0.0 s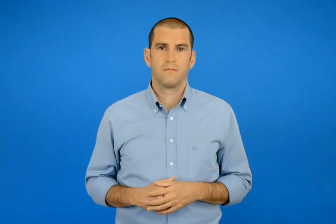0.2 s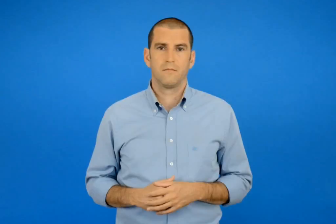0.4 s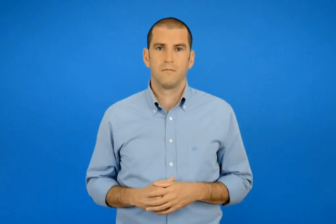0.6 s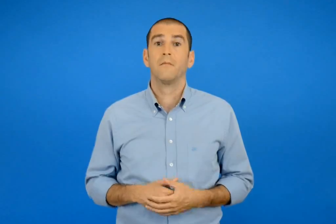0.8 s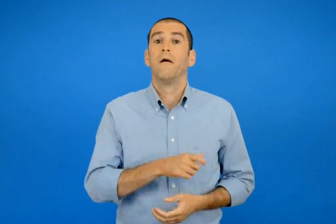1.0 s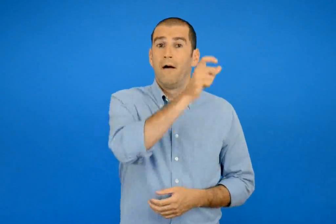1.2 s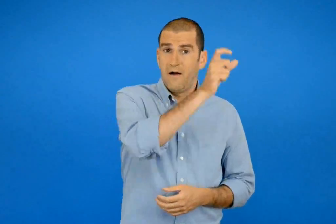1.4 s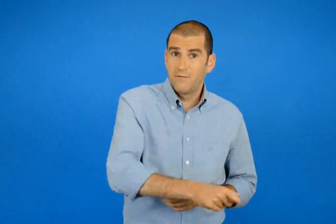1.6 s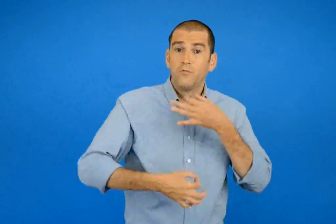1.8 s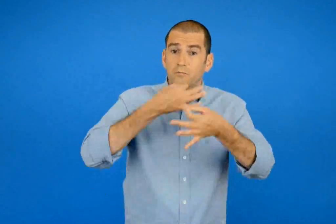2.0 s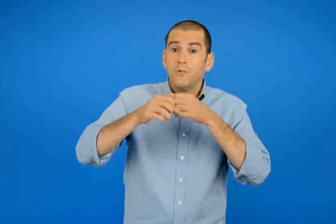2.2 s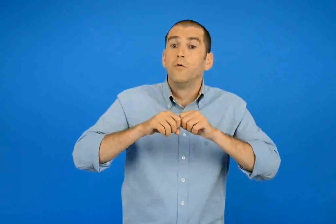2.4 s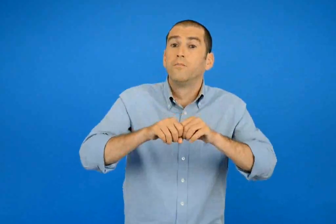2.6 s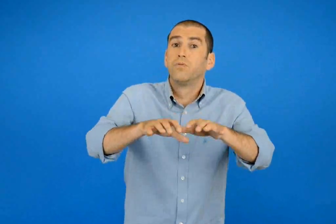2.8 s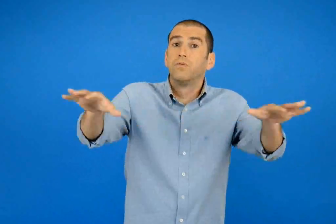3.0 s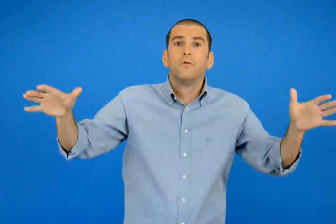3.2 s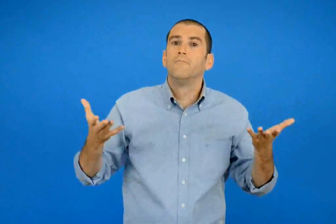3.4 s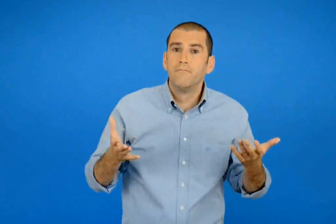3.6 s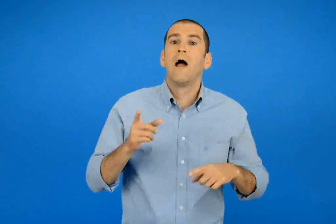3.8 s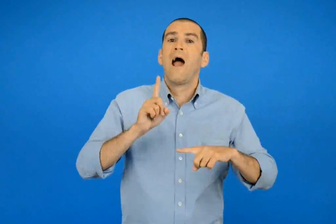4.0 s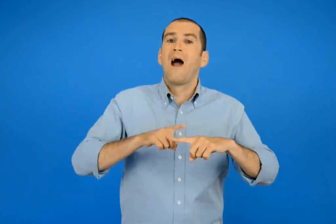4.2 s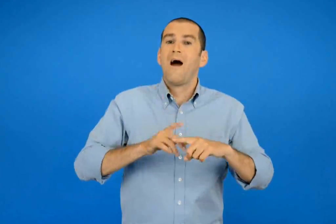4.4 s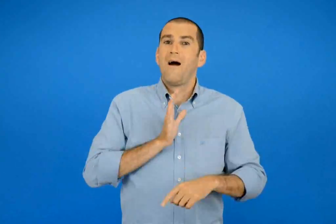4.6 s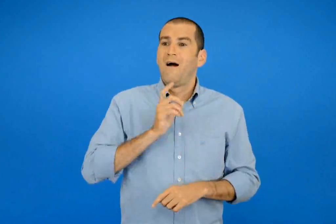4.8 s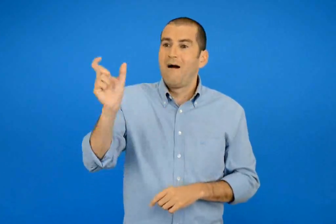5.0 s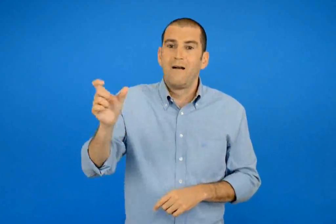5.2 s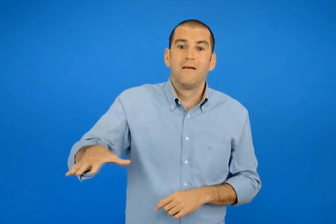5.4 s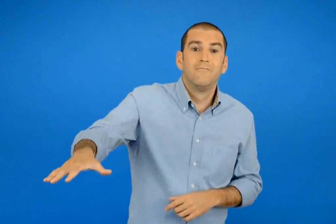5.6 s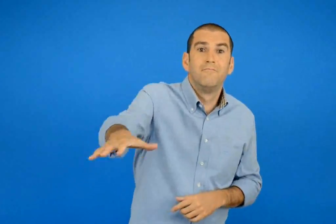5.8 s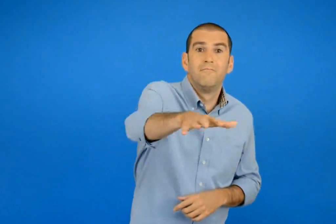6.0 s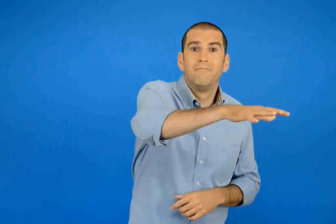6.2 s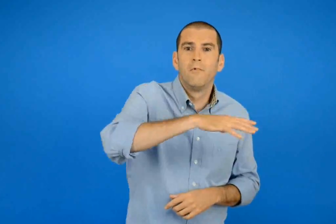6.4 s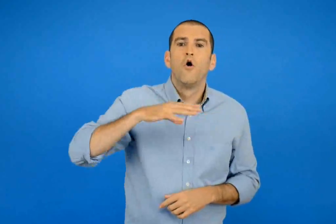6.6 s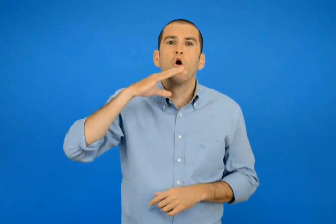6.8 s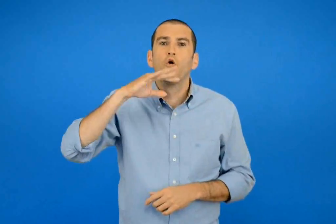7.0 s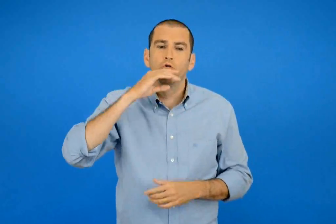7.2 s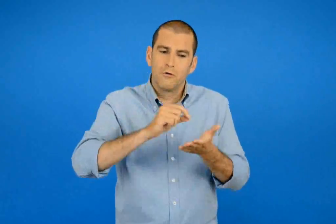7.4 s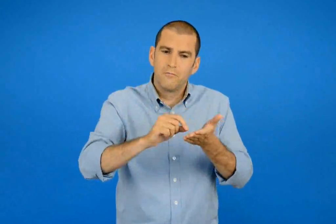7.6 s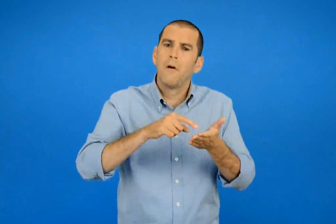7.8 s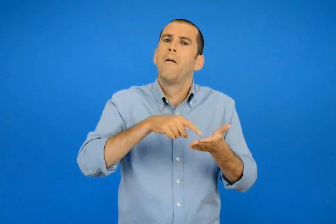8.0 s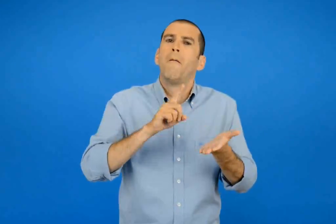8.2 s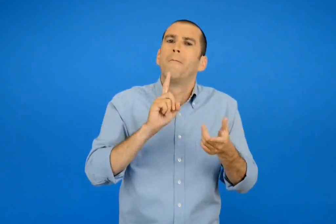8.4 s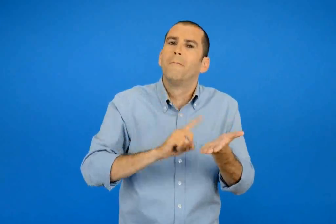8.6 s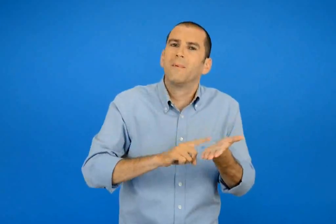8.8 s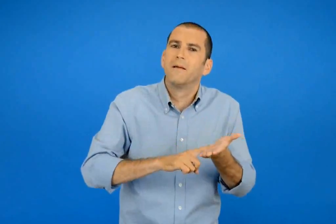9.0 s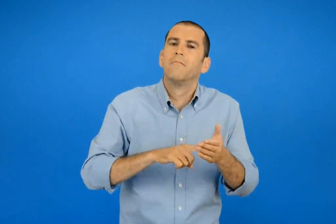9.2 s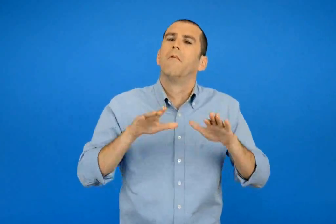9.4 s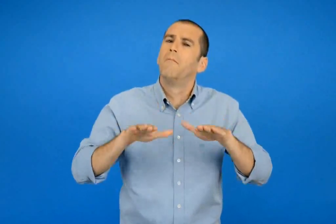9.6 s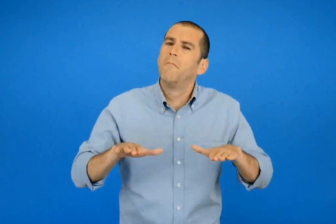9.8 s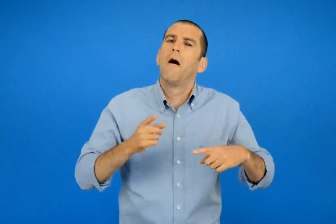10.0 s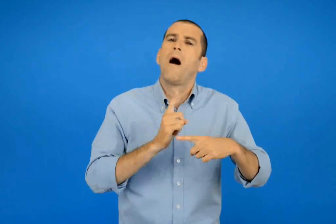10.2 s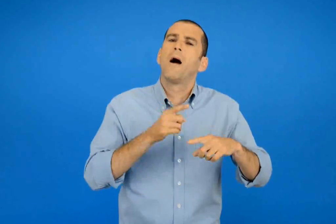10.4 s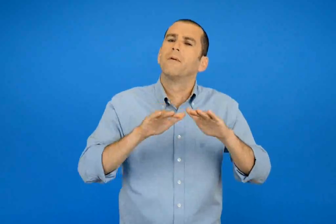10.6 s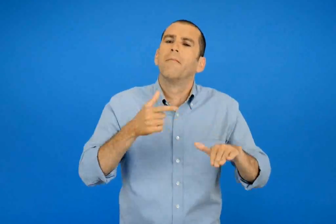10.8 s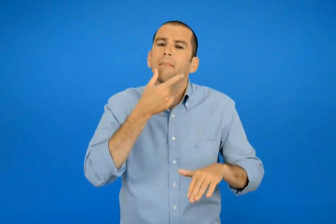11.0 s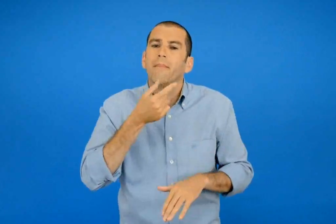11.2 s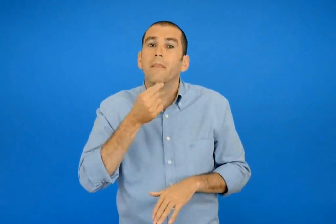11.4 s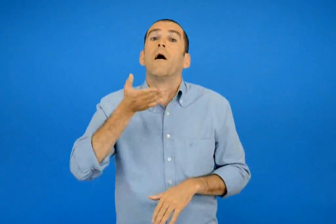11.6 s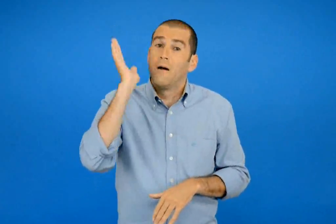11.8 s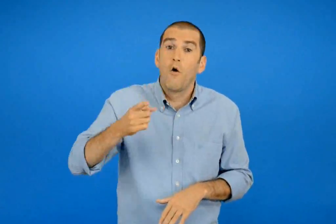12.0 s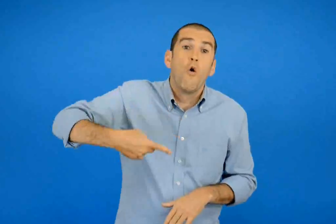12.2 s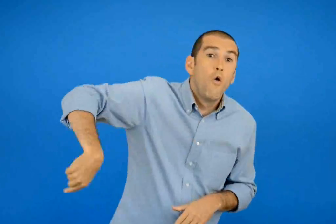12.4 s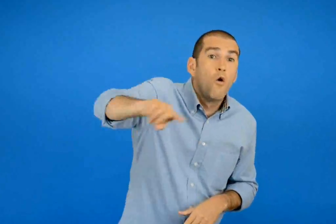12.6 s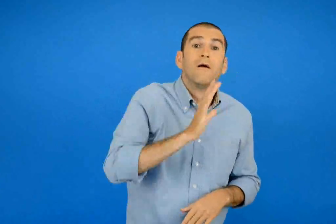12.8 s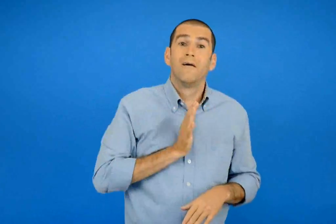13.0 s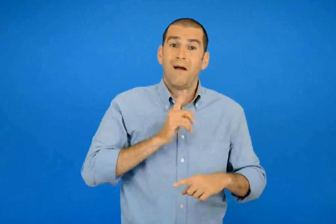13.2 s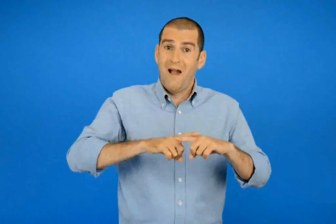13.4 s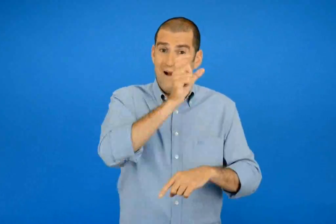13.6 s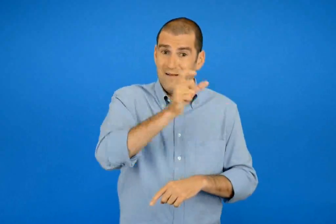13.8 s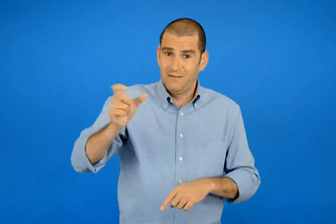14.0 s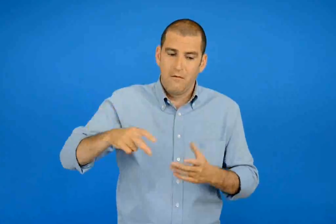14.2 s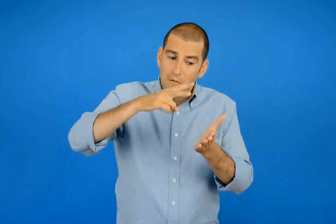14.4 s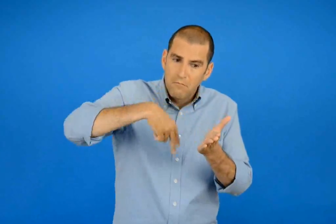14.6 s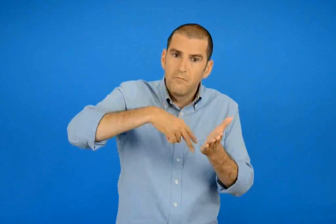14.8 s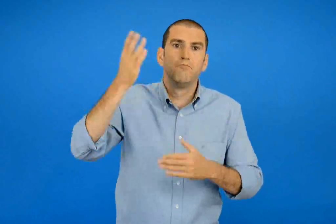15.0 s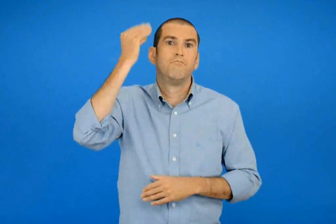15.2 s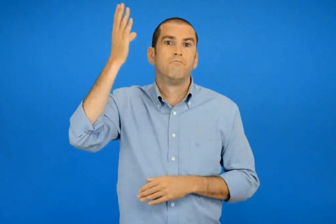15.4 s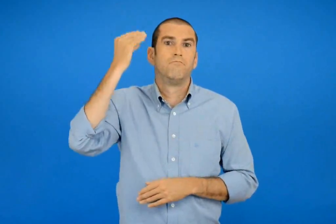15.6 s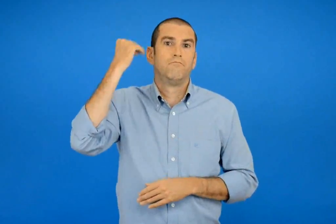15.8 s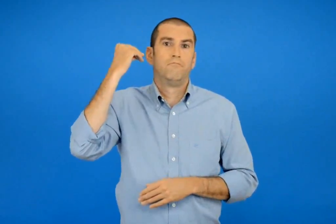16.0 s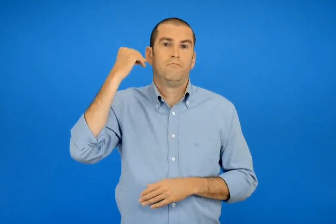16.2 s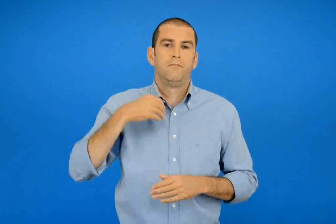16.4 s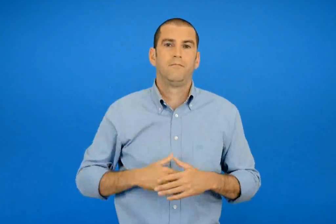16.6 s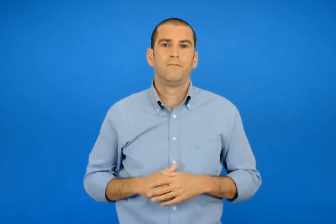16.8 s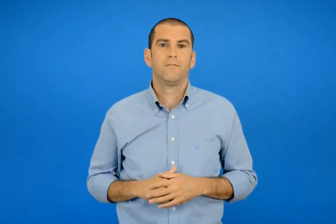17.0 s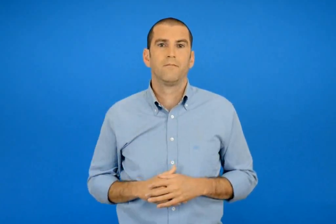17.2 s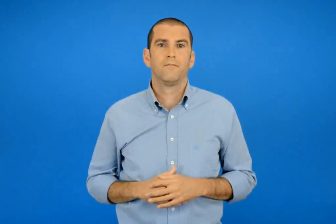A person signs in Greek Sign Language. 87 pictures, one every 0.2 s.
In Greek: έλεγε πως η γλώσσα των ελλήνων πρέπει να είναι απλή ώστε να μπορέσουν όλοι οι έλληνες να μορφωθούν
